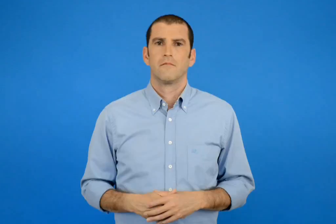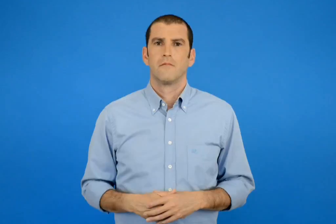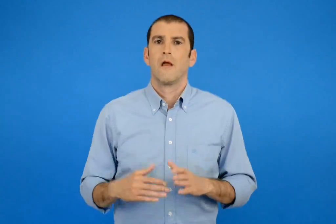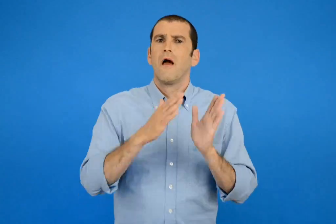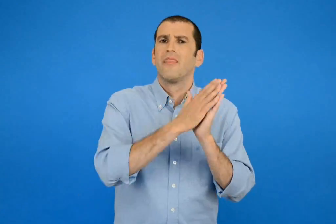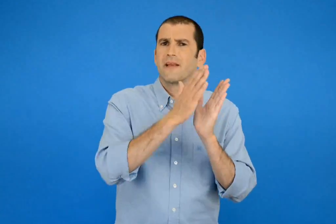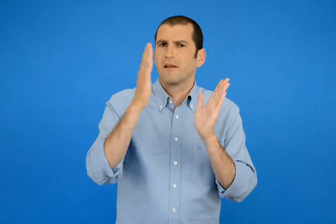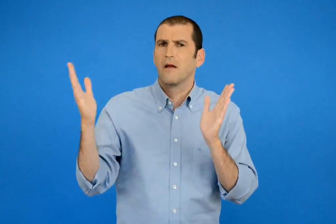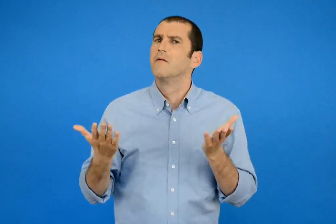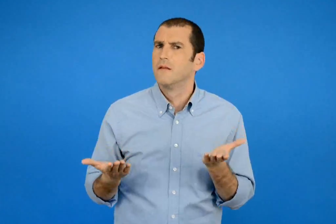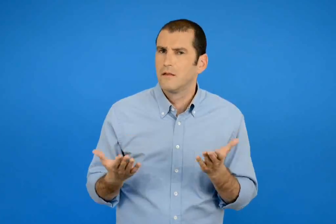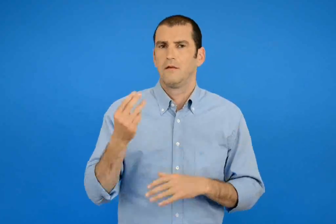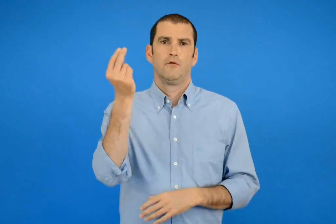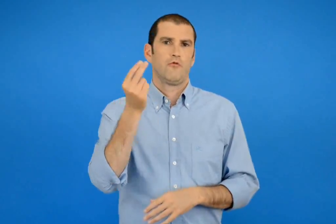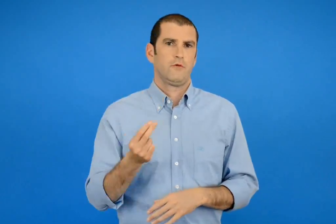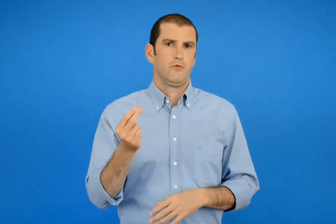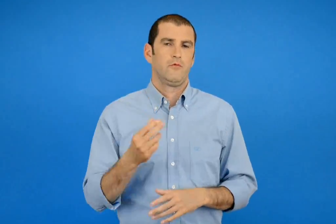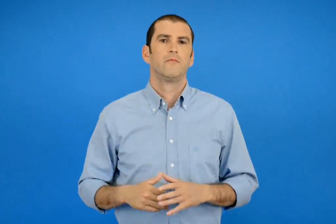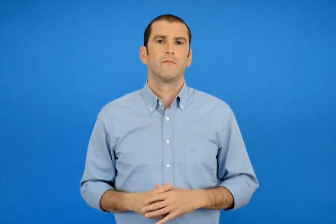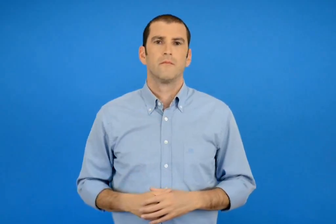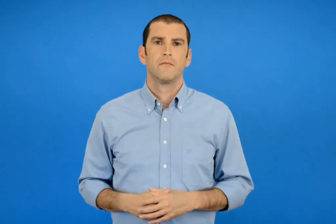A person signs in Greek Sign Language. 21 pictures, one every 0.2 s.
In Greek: ζωγραφίζω τι μπορεί να διαρκεί
